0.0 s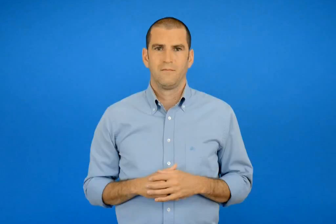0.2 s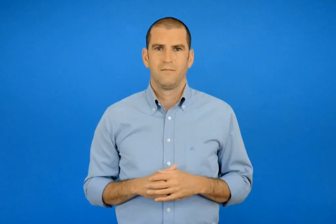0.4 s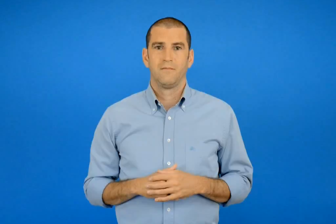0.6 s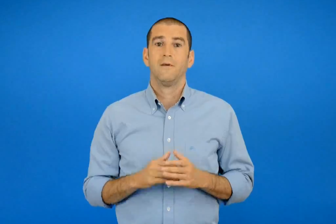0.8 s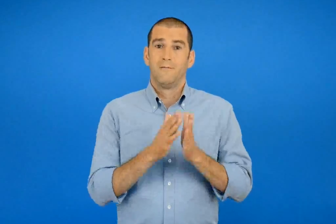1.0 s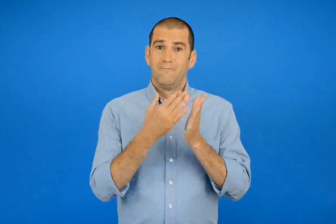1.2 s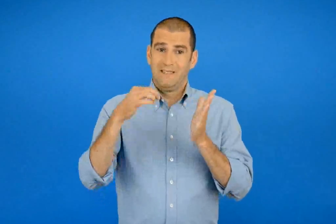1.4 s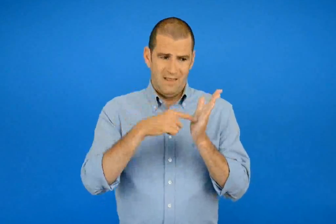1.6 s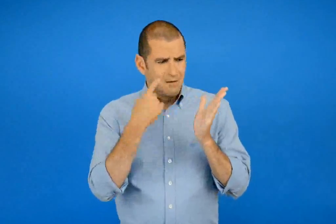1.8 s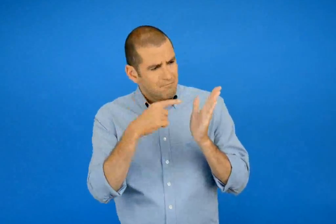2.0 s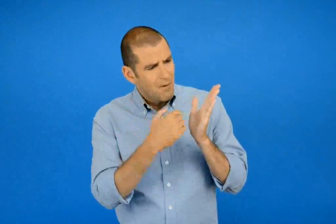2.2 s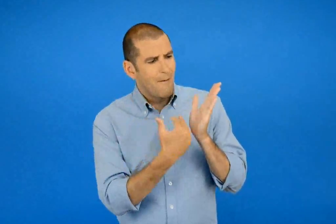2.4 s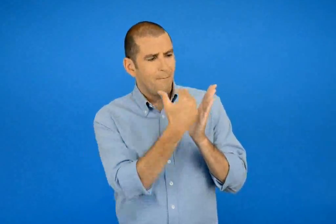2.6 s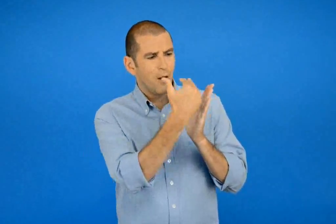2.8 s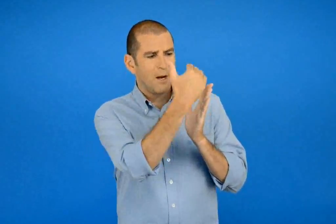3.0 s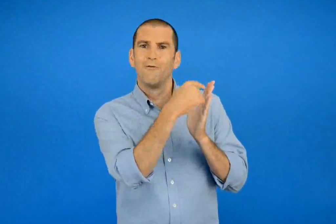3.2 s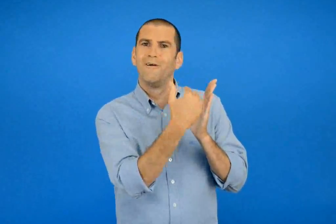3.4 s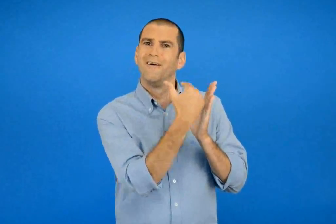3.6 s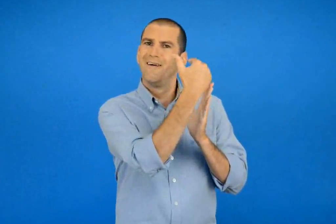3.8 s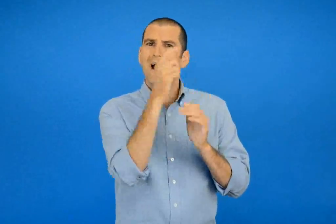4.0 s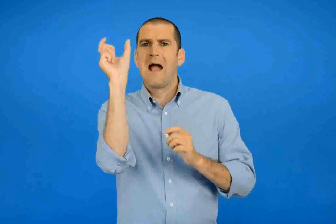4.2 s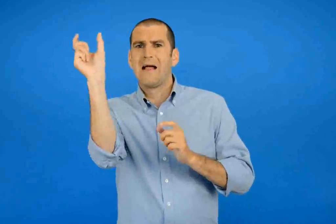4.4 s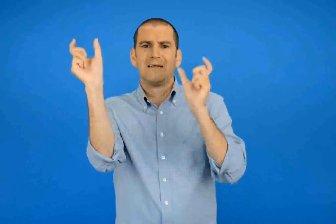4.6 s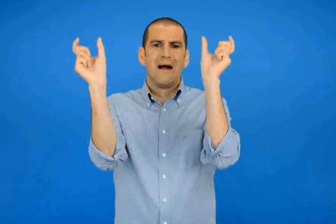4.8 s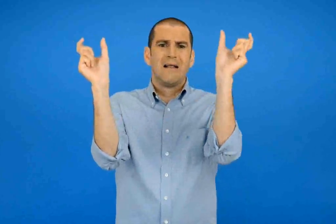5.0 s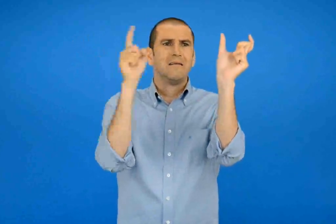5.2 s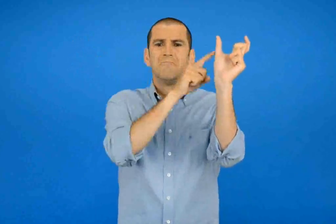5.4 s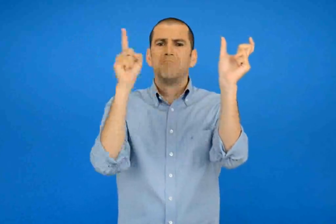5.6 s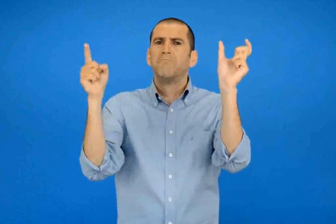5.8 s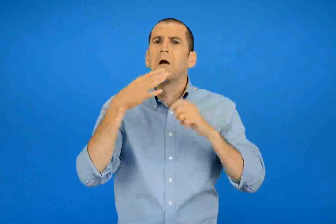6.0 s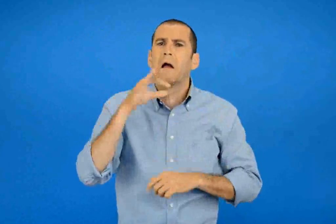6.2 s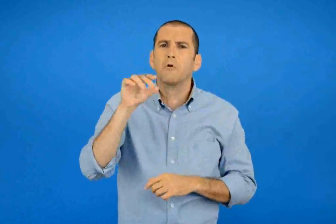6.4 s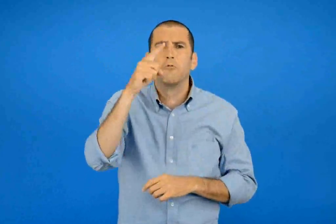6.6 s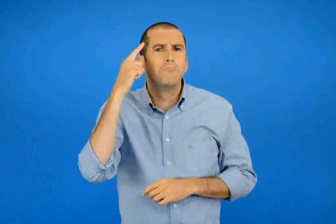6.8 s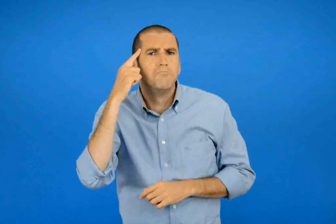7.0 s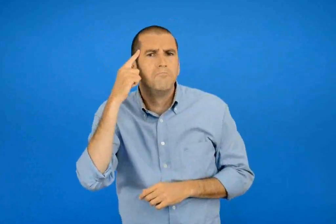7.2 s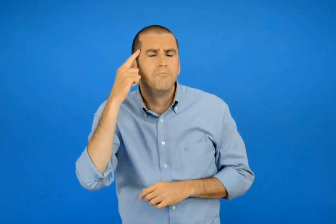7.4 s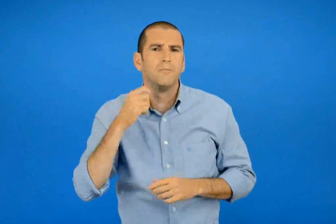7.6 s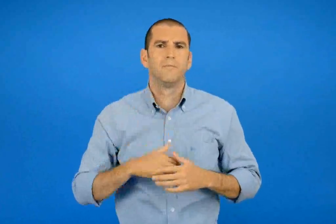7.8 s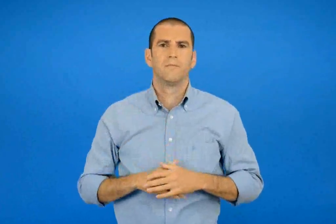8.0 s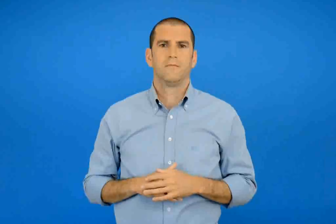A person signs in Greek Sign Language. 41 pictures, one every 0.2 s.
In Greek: γιατί νομίζεις ότι γραφεί πάνω πάνω αυτές τις δύο λέξεις ;
